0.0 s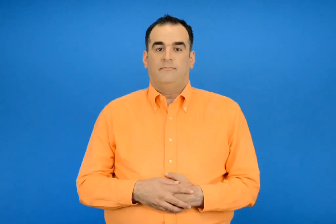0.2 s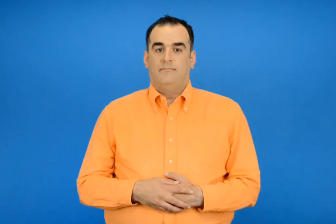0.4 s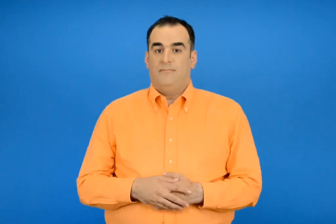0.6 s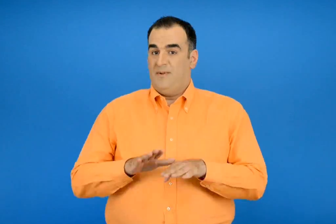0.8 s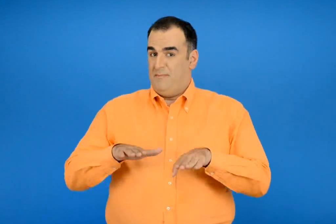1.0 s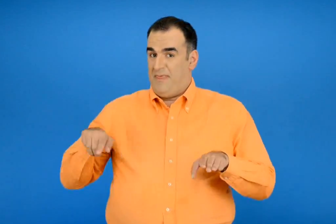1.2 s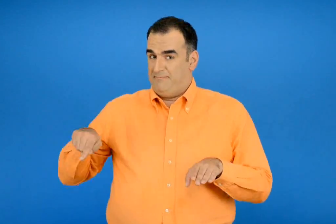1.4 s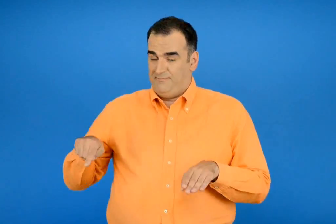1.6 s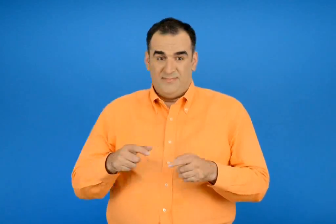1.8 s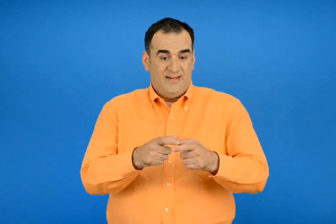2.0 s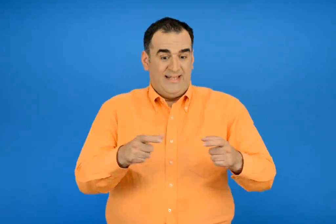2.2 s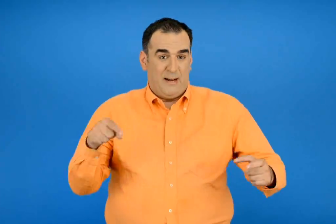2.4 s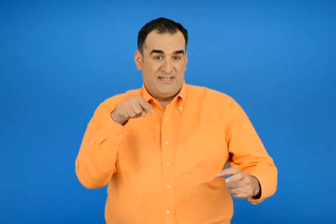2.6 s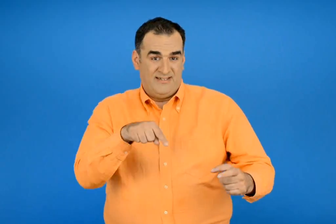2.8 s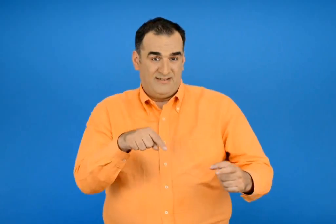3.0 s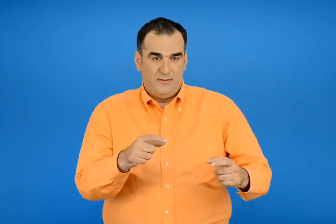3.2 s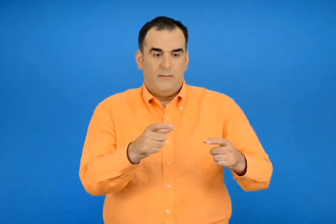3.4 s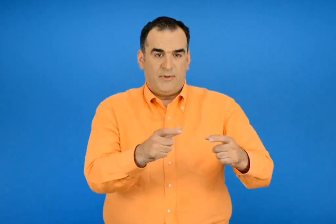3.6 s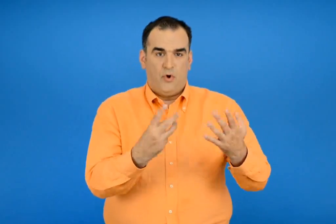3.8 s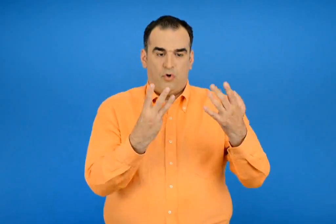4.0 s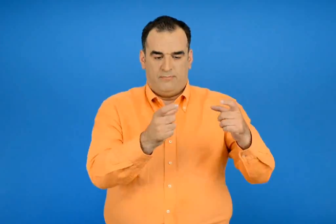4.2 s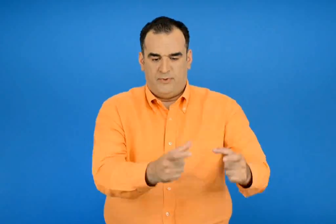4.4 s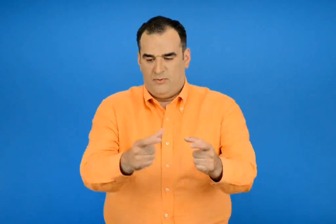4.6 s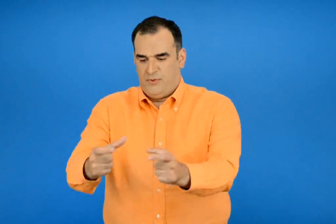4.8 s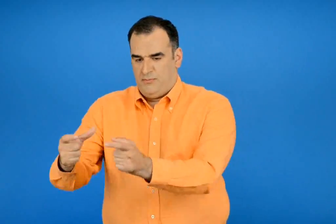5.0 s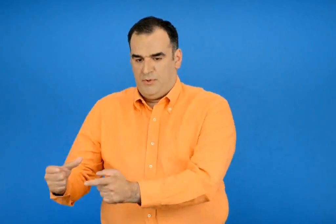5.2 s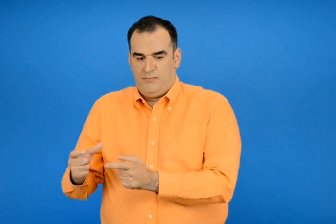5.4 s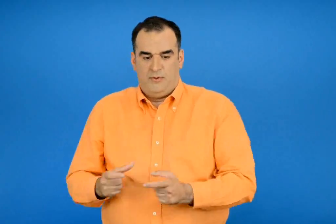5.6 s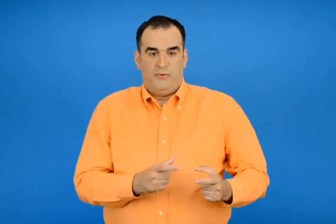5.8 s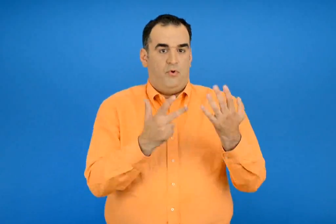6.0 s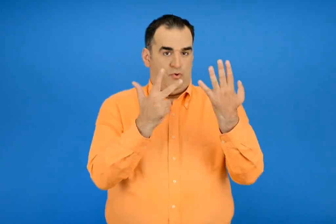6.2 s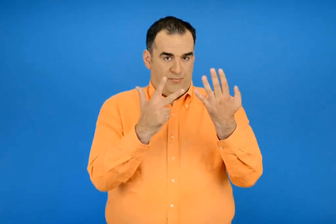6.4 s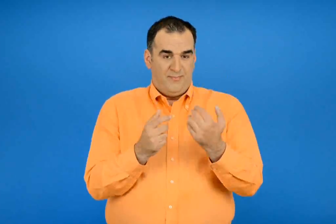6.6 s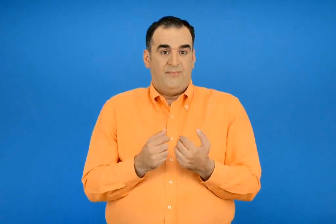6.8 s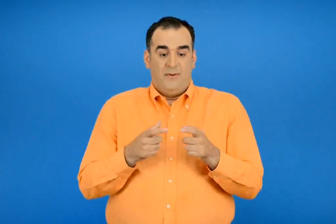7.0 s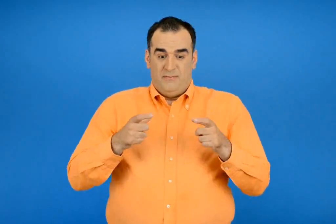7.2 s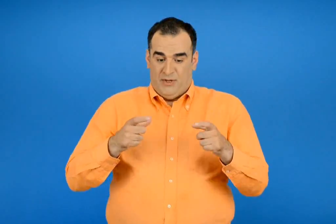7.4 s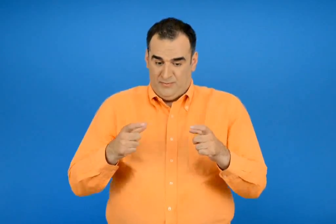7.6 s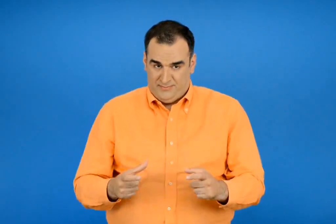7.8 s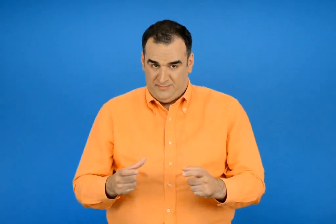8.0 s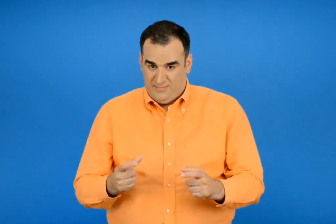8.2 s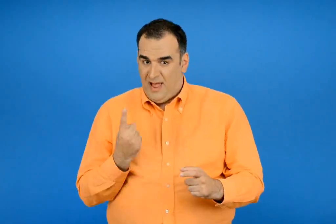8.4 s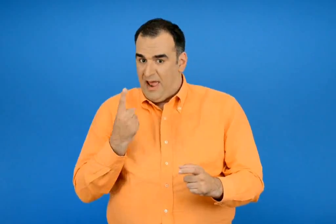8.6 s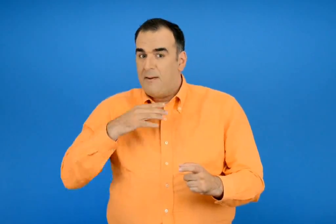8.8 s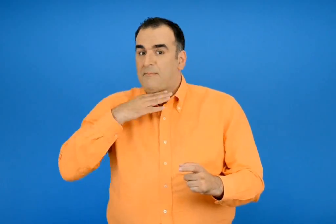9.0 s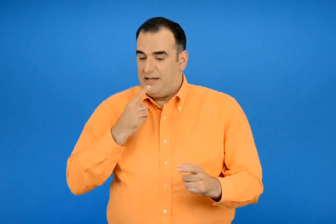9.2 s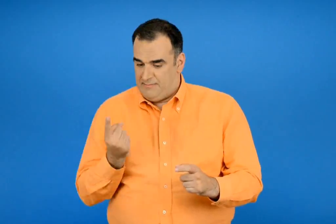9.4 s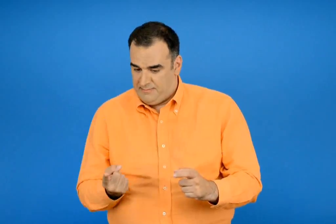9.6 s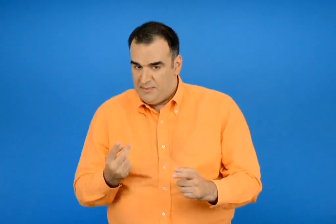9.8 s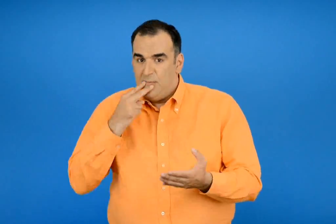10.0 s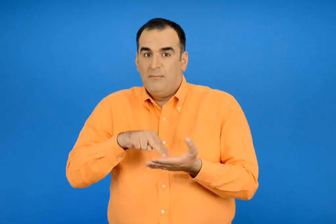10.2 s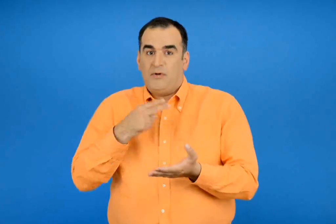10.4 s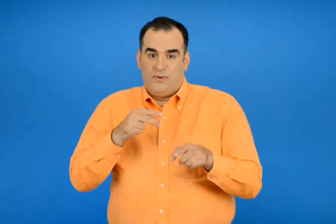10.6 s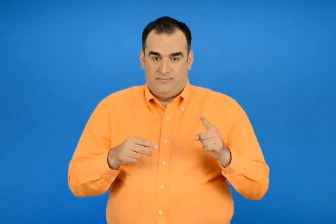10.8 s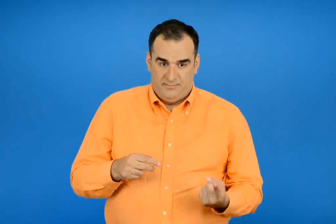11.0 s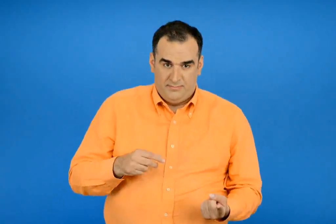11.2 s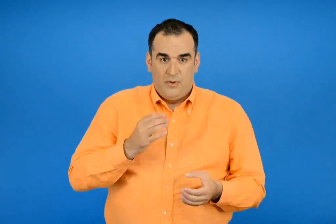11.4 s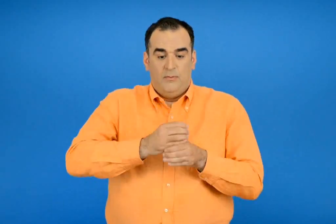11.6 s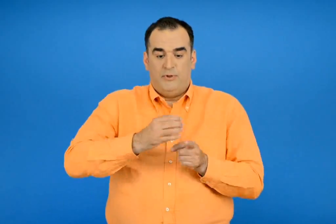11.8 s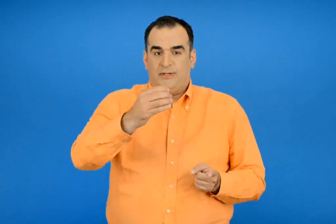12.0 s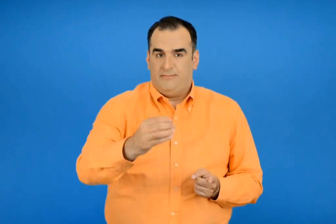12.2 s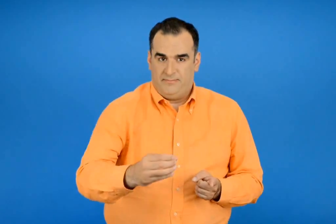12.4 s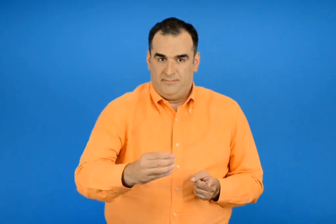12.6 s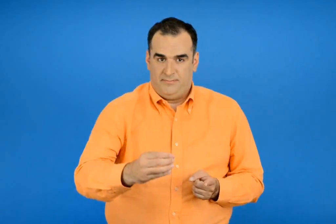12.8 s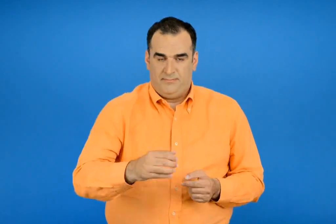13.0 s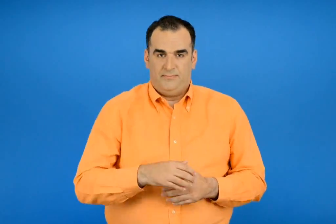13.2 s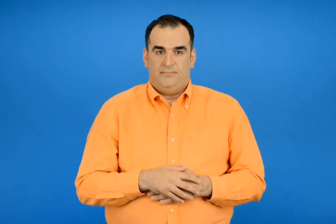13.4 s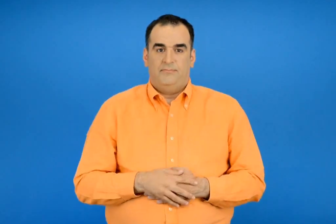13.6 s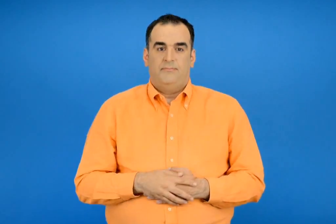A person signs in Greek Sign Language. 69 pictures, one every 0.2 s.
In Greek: στο τραπέζι τα παιδιά βάζουν πιάτα για 8 άτομα διπλά σε κάθε πιάτο βάζουν 1 μαχαίρι 1 πιρούνι και 1 ποτήρι
